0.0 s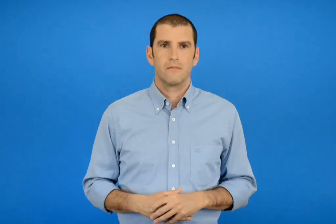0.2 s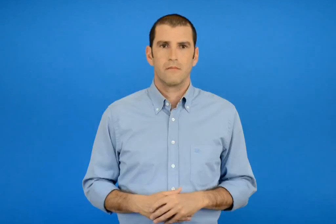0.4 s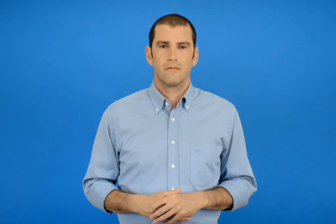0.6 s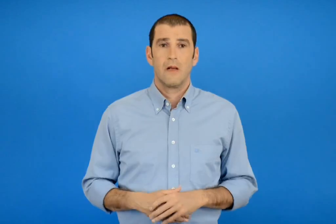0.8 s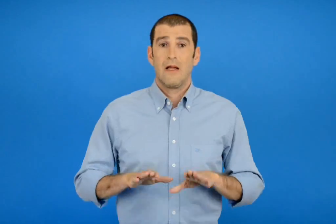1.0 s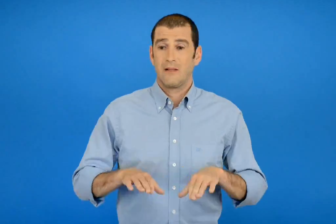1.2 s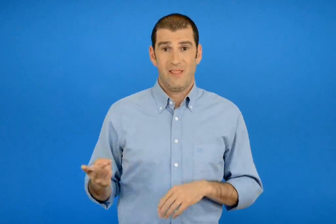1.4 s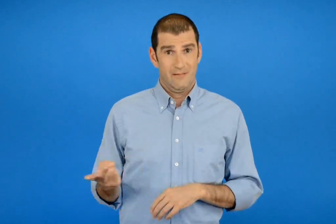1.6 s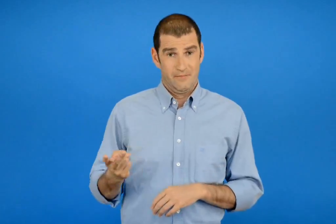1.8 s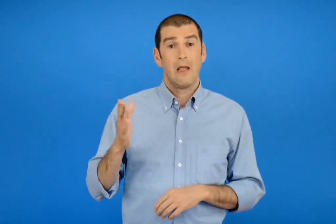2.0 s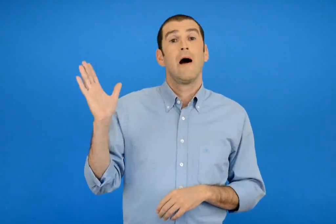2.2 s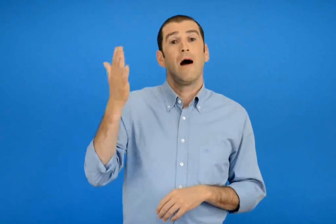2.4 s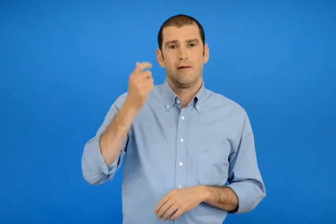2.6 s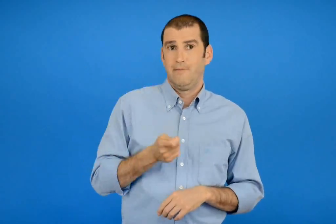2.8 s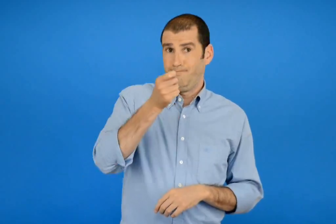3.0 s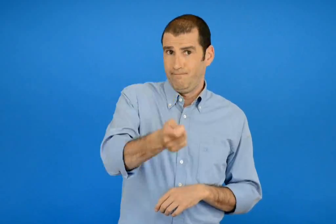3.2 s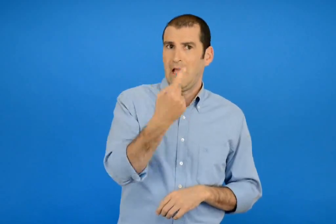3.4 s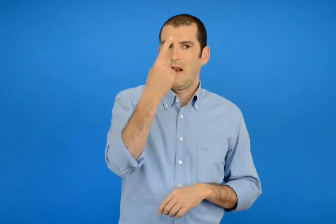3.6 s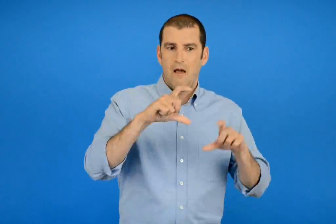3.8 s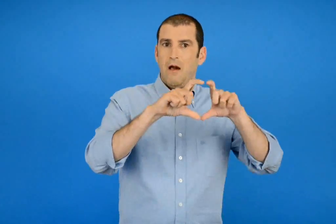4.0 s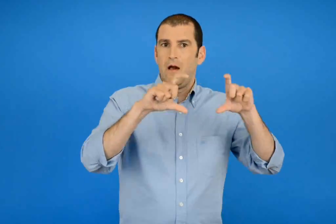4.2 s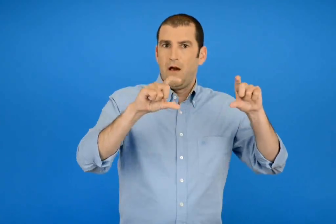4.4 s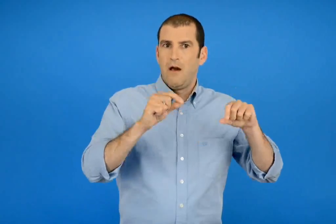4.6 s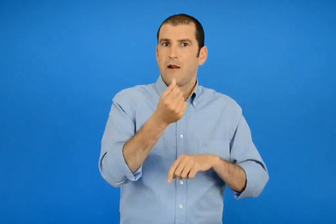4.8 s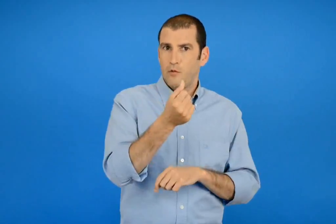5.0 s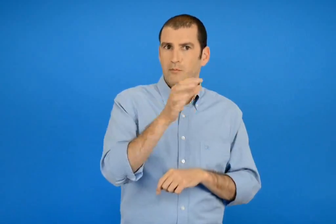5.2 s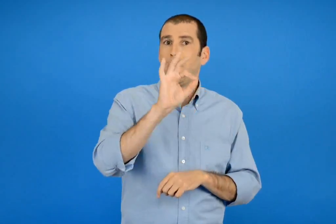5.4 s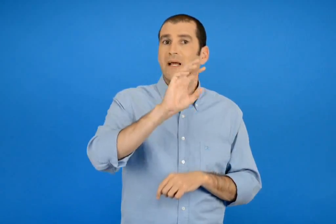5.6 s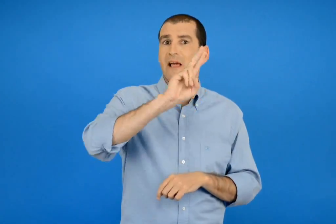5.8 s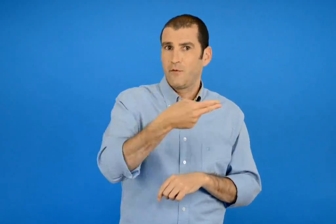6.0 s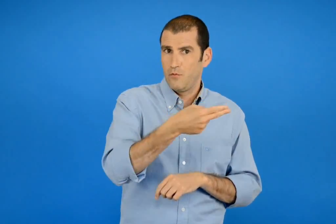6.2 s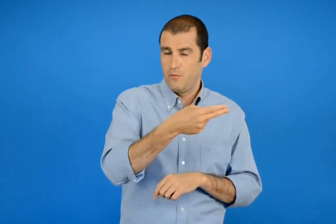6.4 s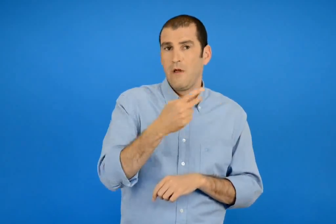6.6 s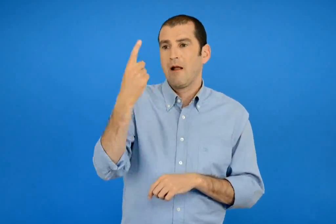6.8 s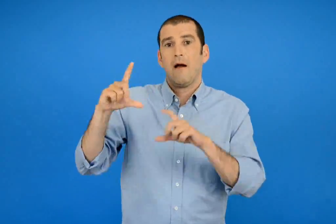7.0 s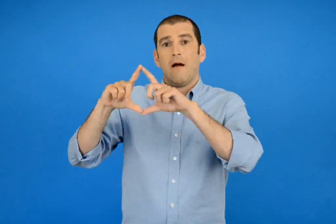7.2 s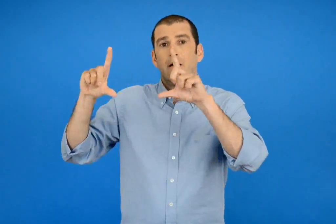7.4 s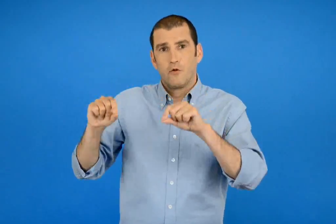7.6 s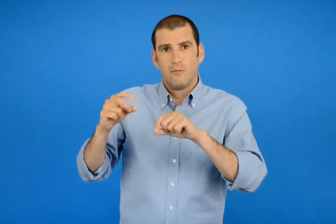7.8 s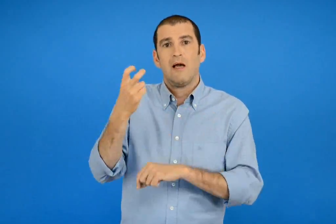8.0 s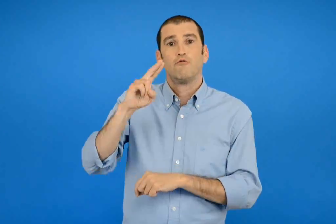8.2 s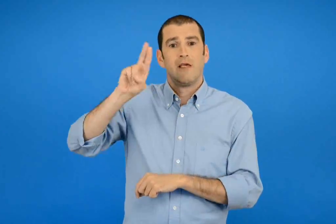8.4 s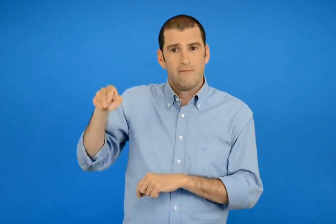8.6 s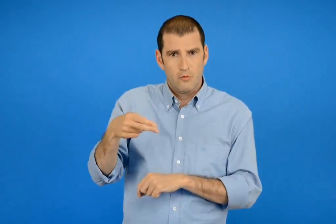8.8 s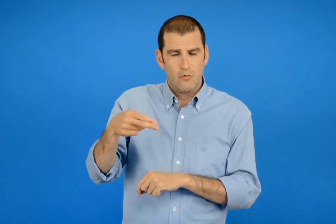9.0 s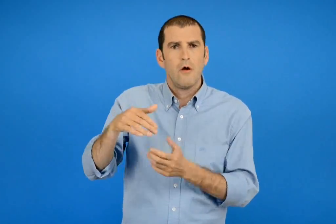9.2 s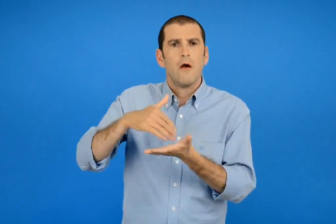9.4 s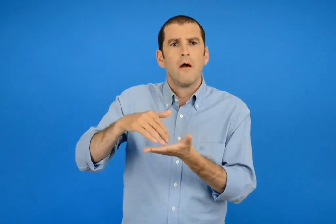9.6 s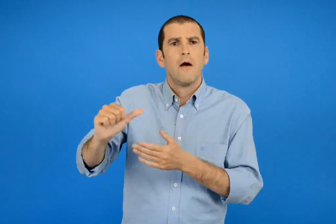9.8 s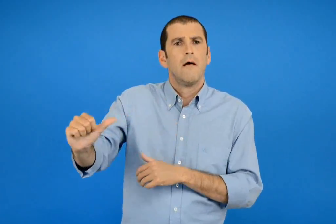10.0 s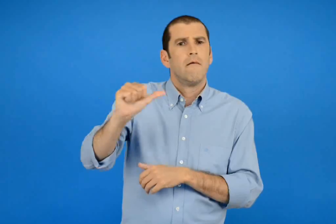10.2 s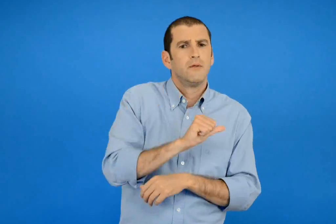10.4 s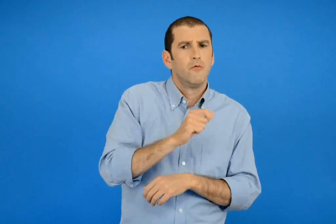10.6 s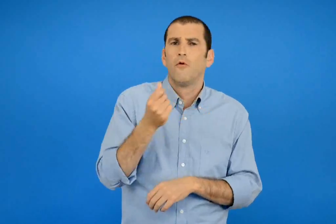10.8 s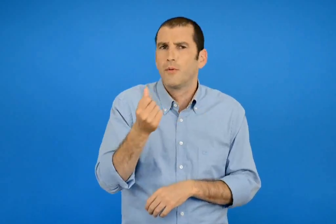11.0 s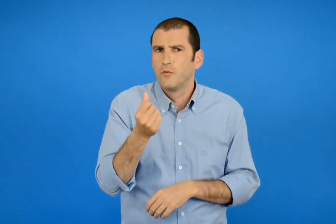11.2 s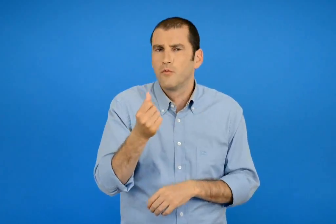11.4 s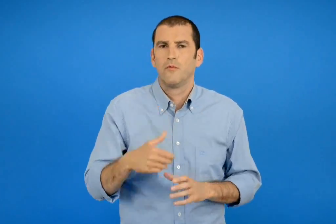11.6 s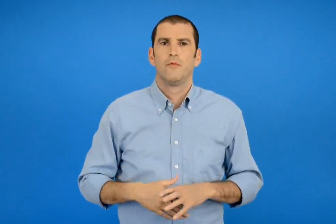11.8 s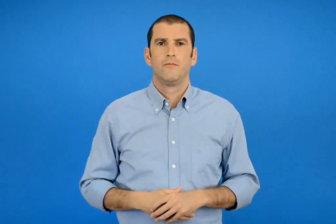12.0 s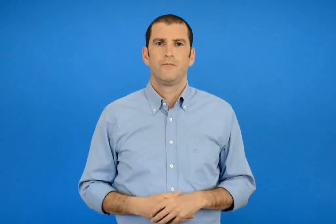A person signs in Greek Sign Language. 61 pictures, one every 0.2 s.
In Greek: πόσα ρέστα θα πάρουν τα παιδιά αν έδωσαν ένα χαρτονόμισμα των 50 € και ένα χαρτονόμισμα των 20 € ;
